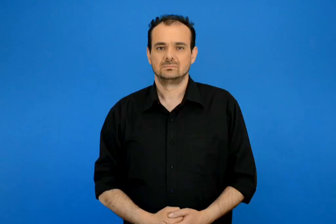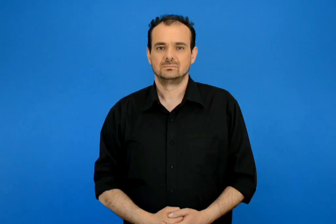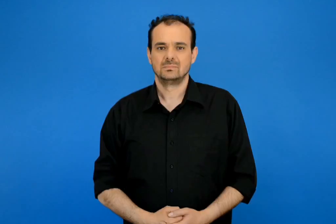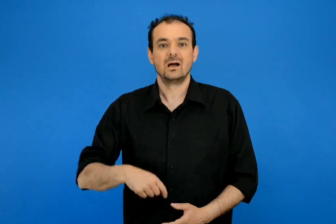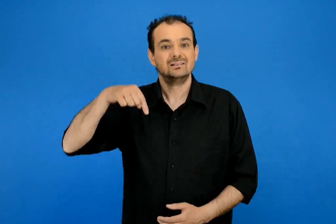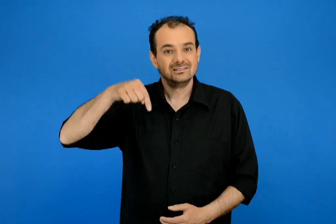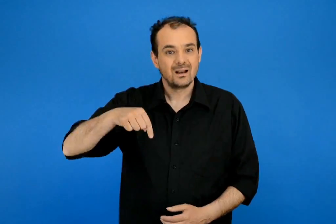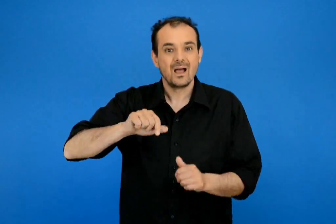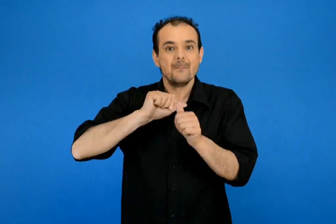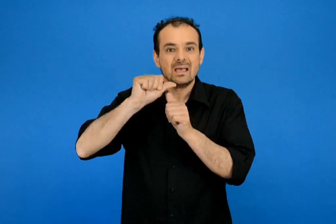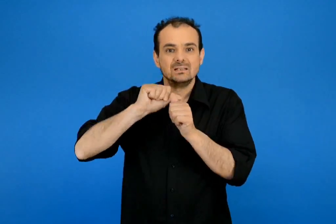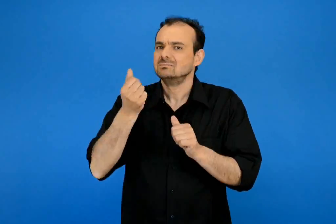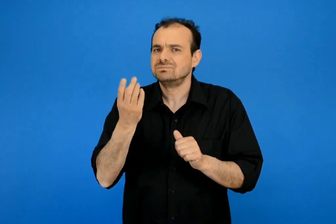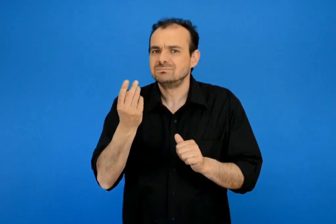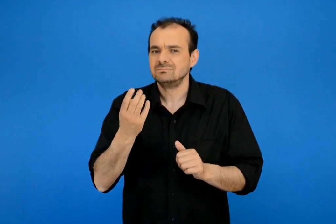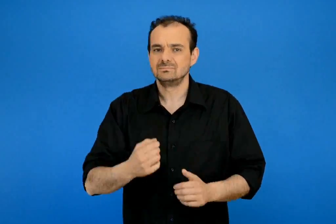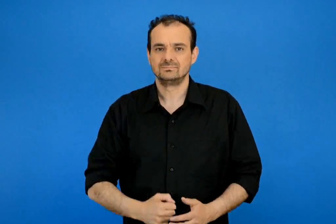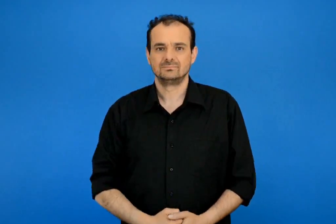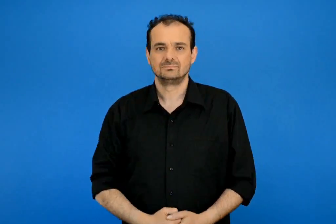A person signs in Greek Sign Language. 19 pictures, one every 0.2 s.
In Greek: ποσό έχει ο μήνας ;
